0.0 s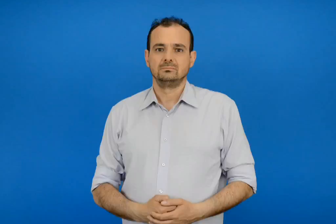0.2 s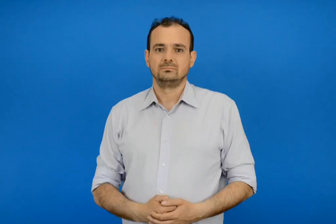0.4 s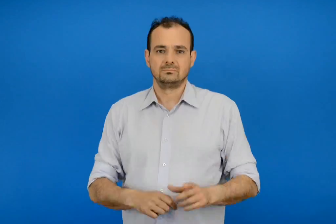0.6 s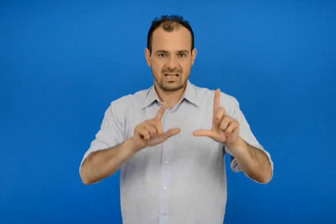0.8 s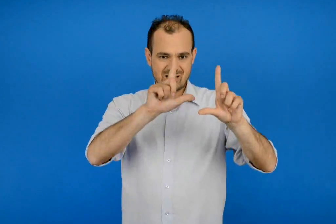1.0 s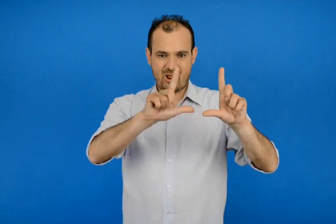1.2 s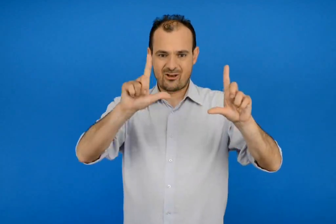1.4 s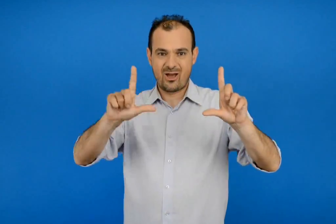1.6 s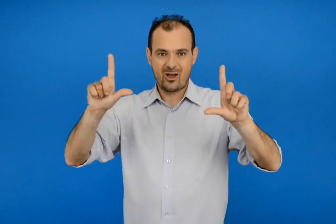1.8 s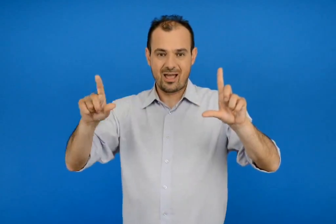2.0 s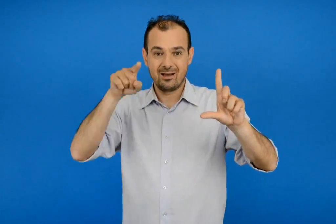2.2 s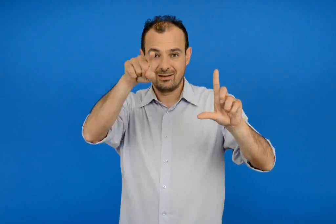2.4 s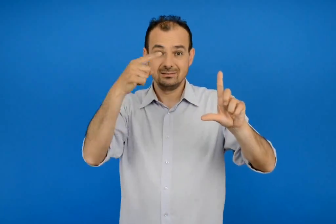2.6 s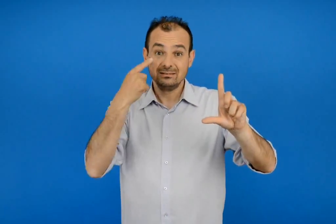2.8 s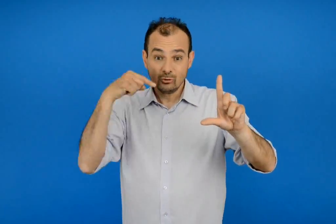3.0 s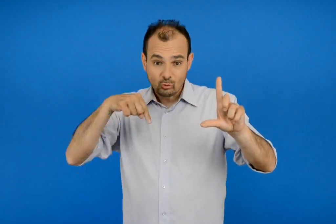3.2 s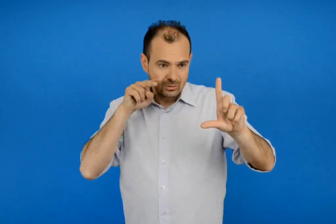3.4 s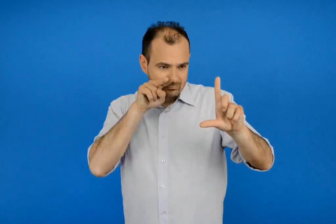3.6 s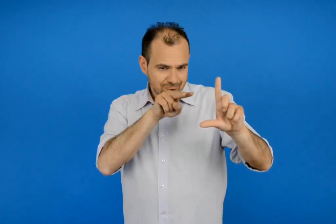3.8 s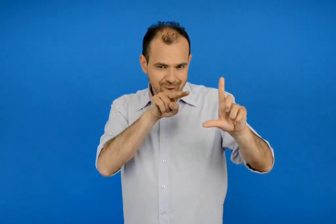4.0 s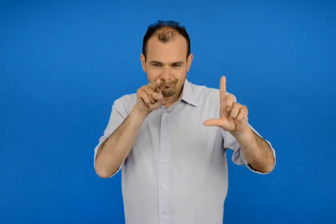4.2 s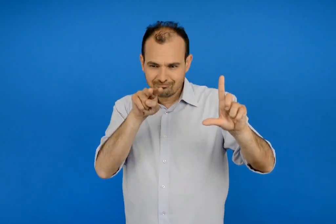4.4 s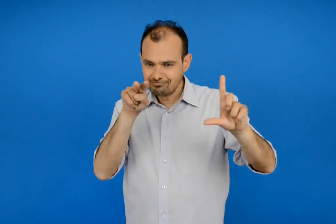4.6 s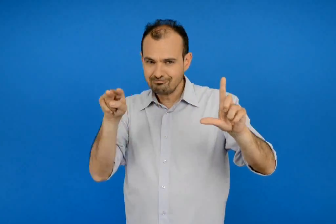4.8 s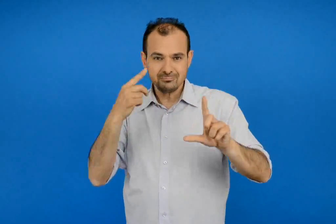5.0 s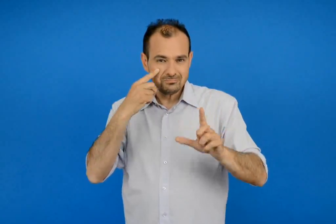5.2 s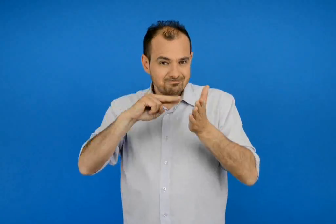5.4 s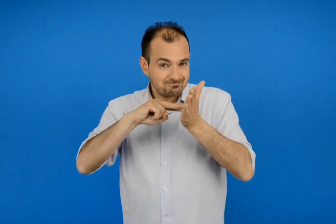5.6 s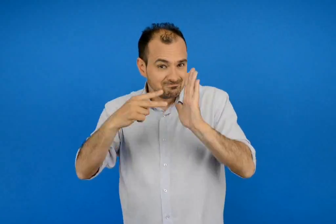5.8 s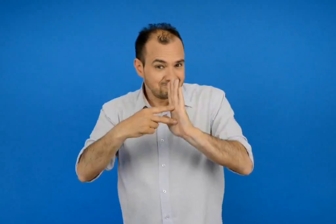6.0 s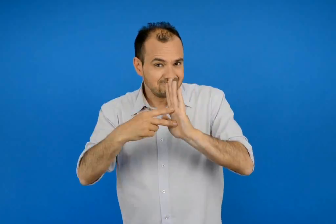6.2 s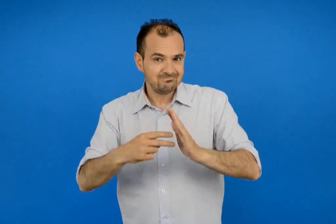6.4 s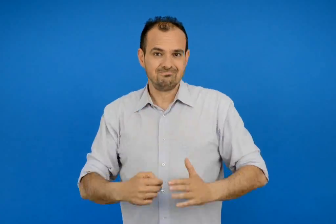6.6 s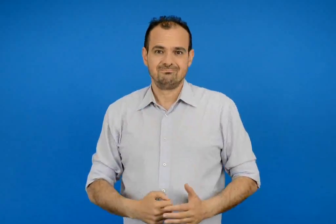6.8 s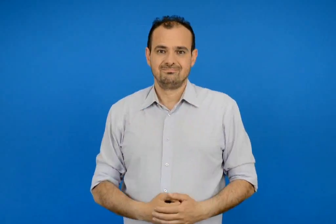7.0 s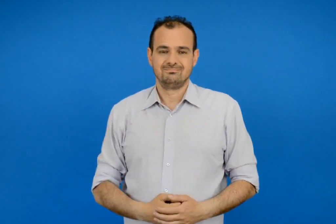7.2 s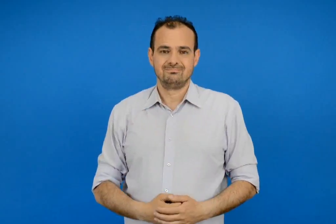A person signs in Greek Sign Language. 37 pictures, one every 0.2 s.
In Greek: κοίταξε τώρα προσεχτικά τις παρακάτω εικόνες
